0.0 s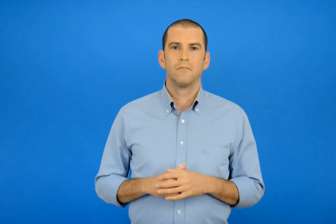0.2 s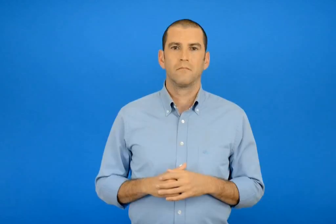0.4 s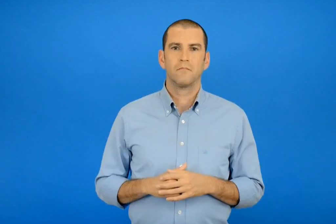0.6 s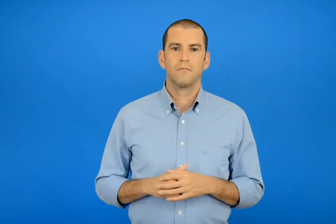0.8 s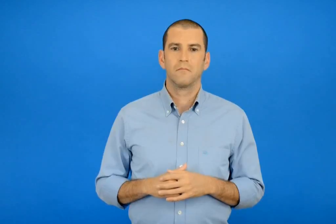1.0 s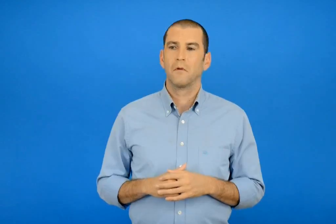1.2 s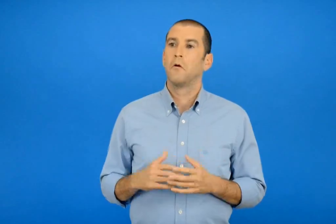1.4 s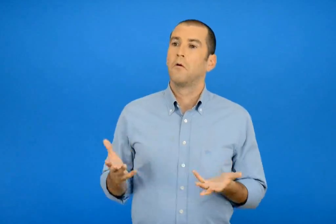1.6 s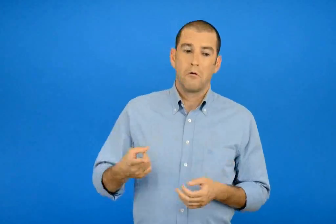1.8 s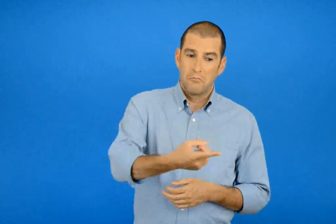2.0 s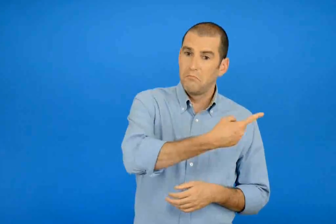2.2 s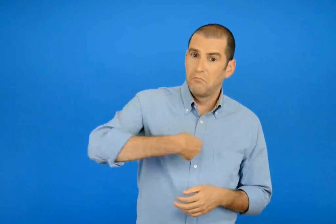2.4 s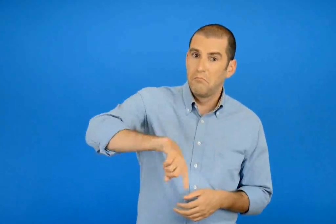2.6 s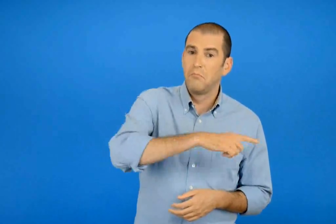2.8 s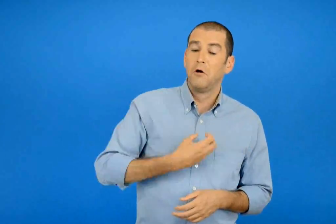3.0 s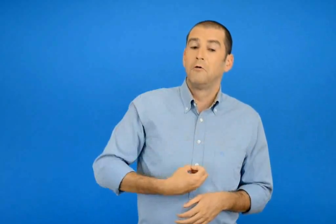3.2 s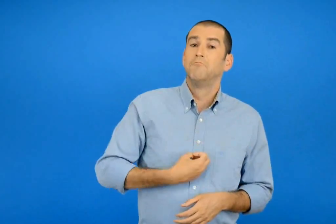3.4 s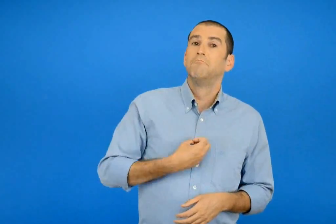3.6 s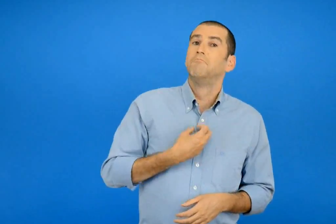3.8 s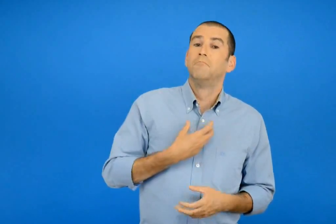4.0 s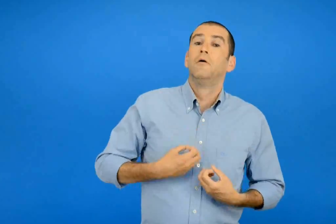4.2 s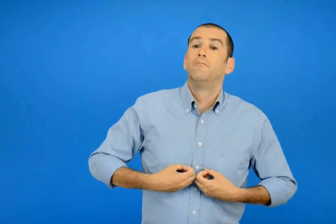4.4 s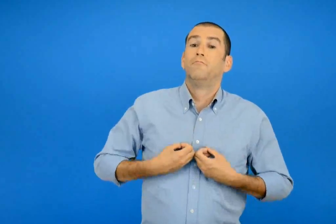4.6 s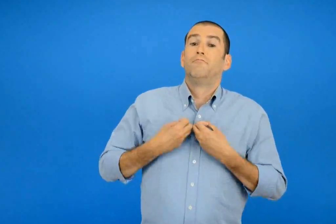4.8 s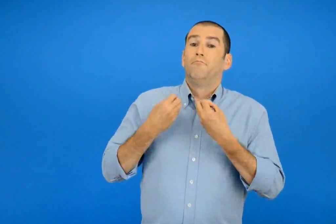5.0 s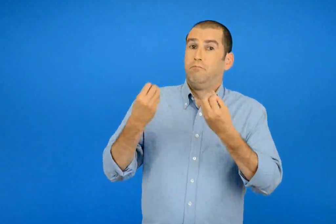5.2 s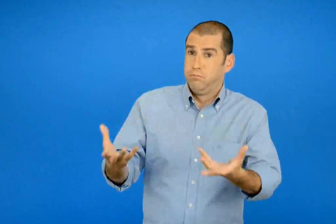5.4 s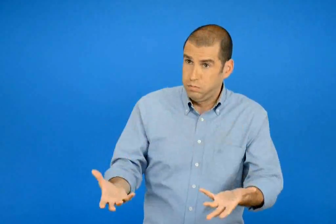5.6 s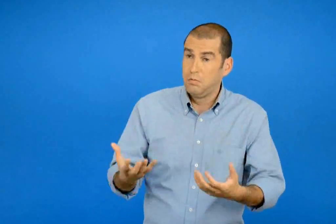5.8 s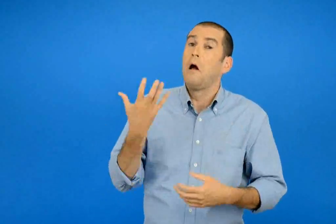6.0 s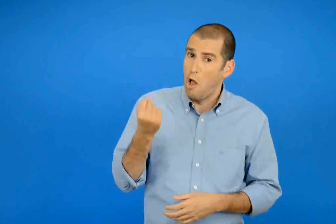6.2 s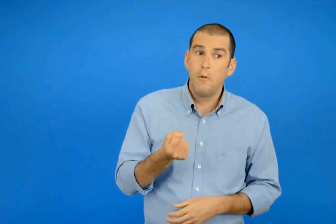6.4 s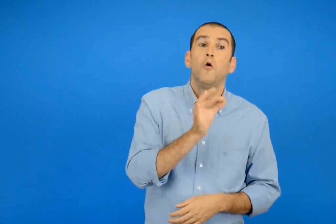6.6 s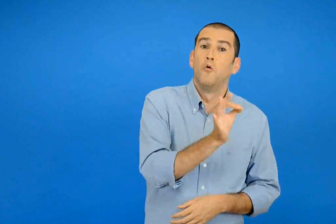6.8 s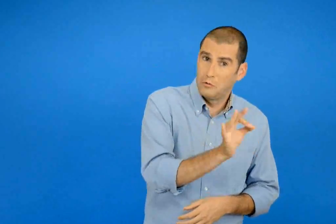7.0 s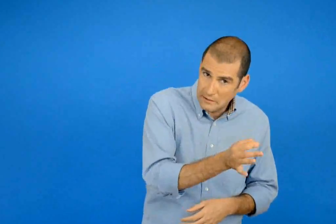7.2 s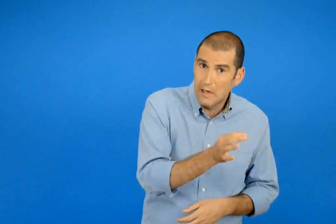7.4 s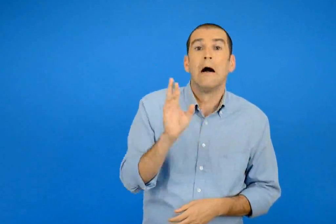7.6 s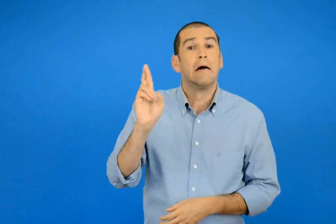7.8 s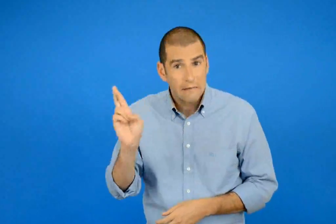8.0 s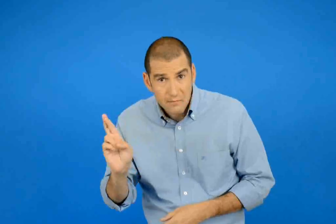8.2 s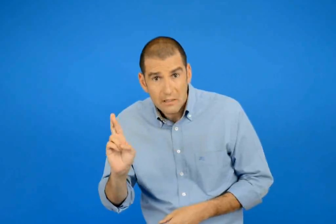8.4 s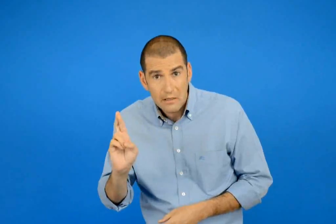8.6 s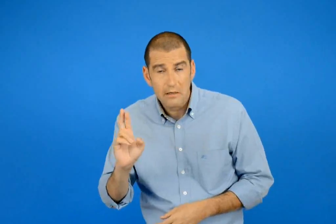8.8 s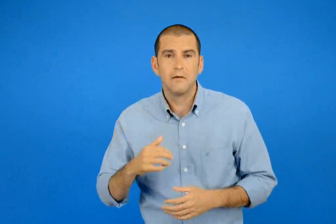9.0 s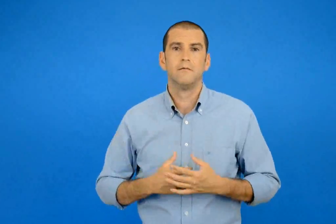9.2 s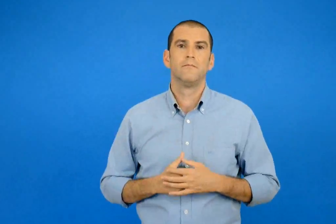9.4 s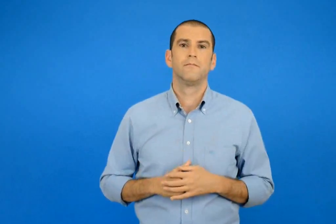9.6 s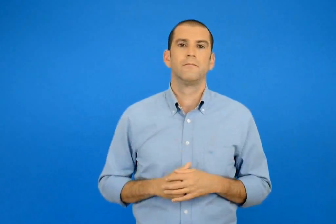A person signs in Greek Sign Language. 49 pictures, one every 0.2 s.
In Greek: για να εκφράσουμε αυτά που νιώθουμε έχουμε και ουσιαστικά και ρήματα ;
